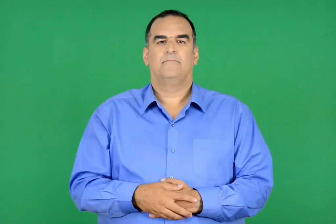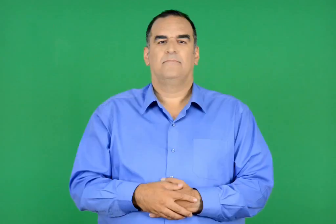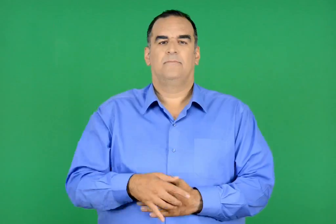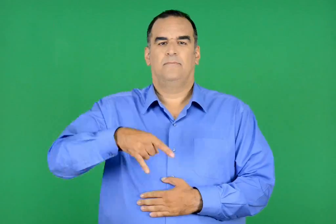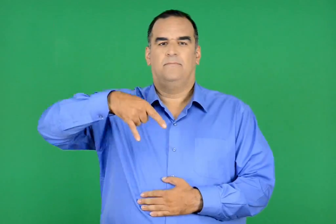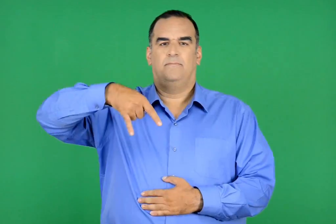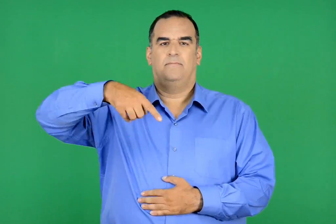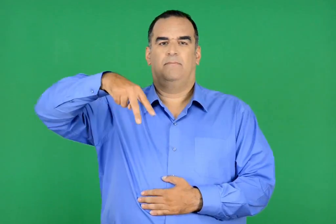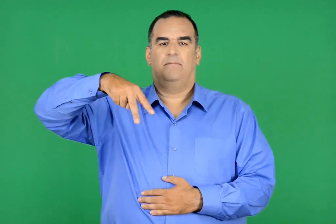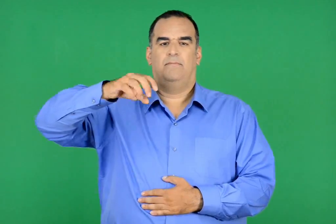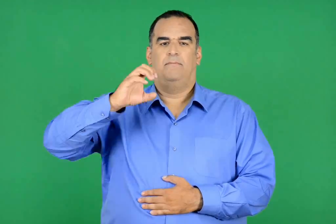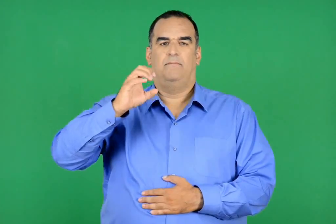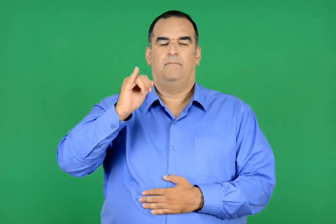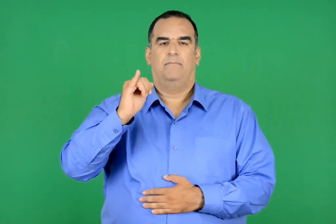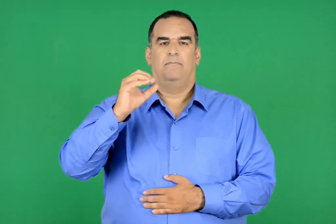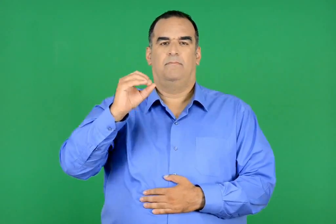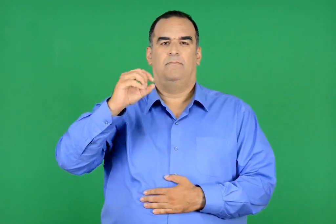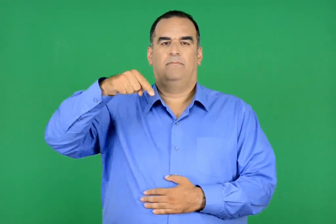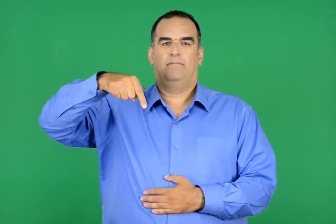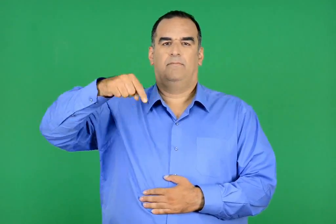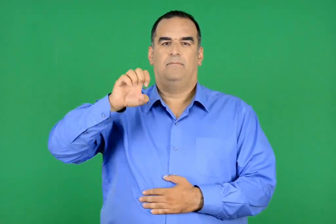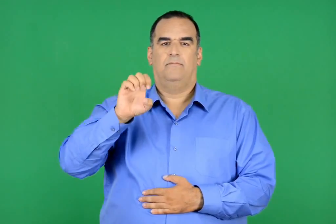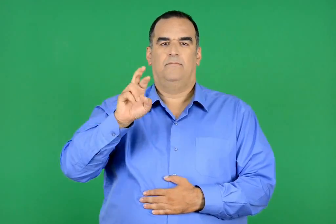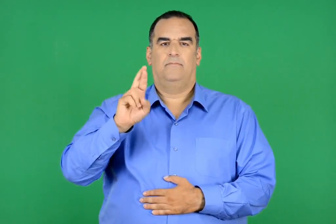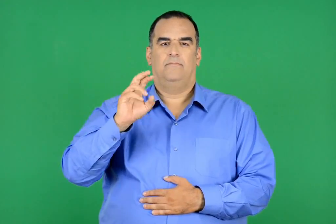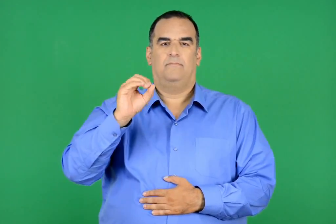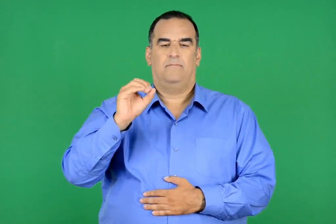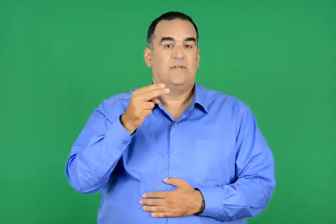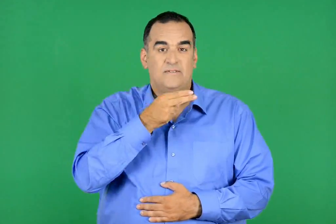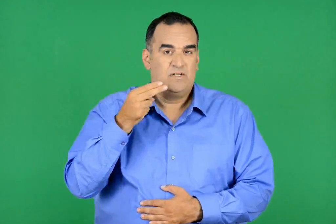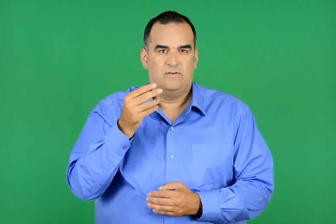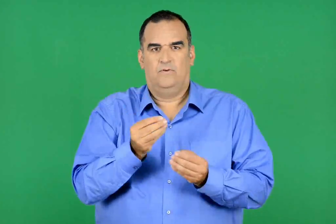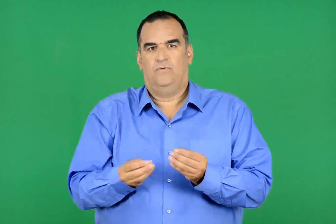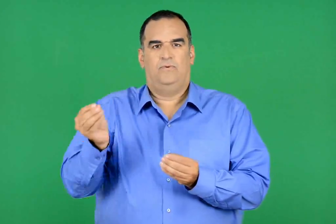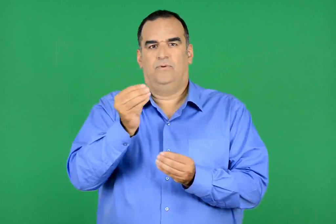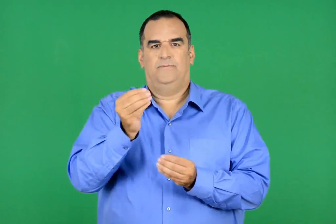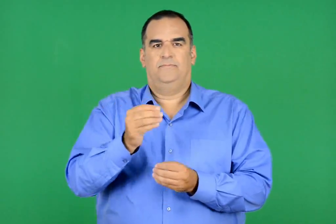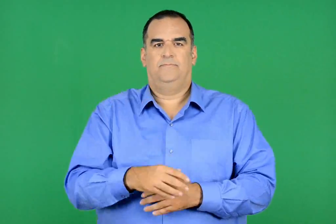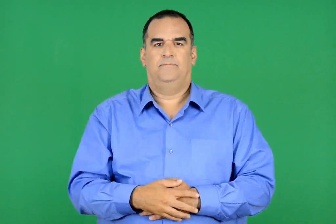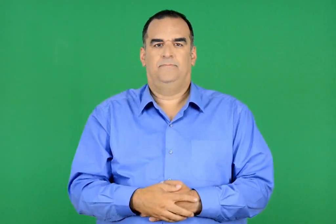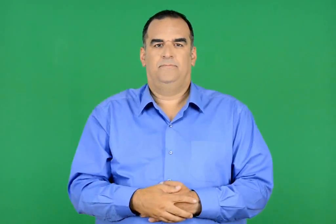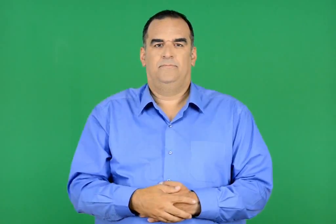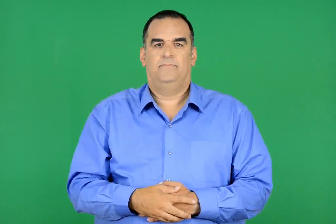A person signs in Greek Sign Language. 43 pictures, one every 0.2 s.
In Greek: πλιότερο περισσότερο
